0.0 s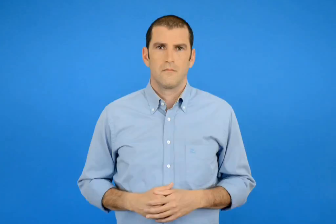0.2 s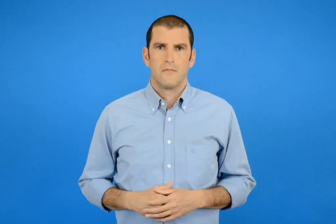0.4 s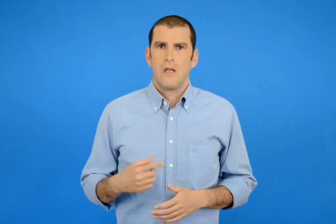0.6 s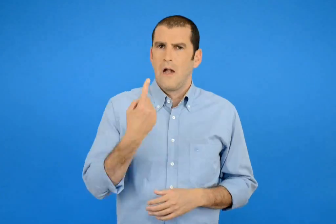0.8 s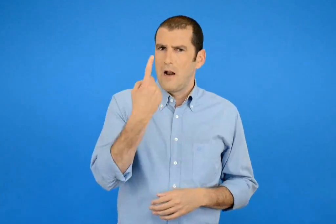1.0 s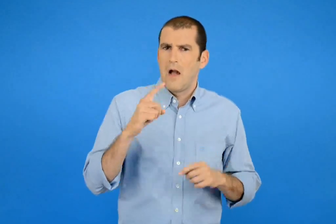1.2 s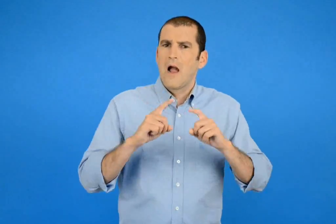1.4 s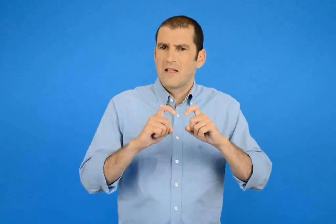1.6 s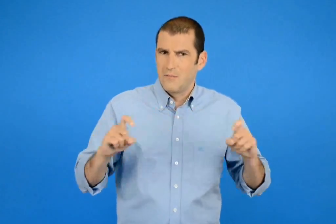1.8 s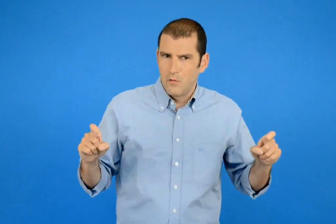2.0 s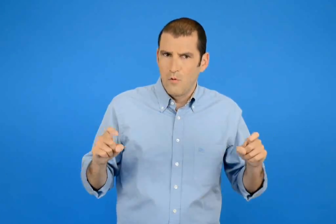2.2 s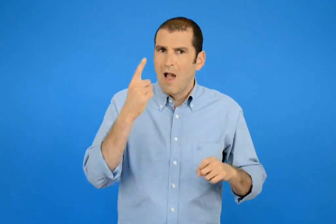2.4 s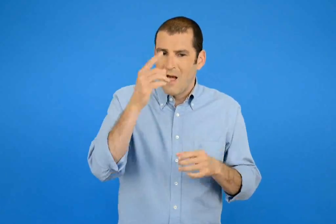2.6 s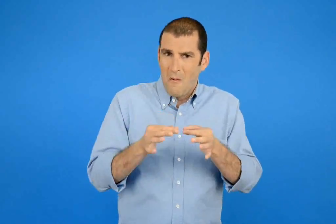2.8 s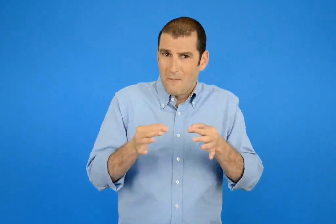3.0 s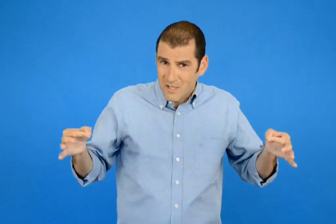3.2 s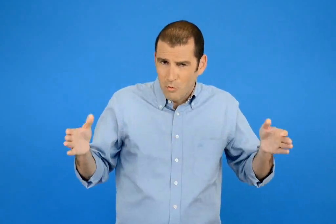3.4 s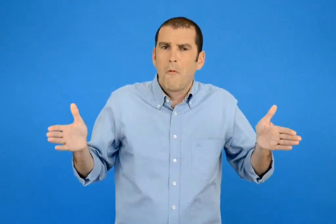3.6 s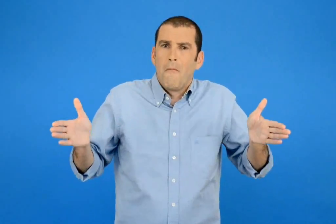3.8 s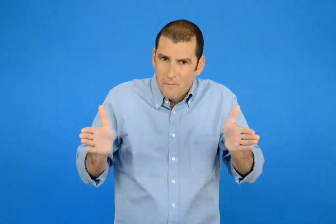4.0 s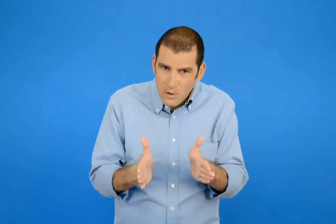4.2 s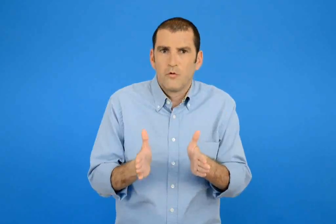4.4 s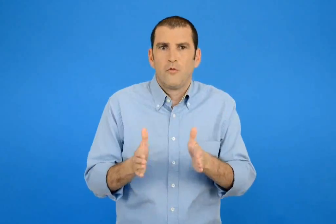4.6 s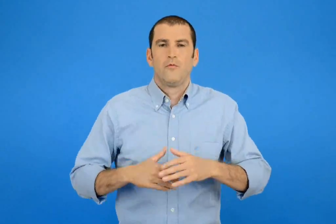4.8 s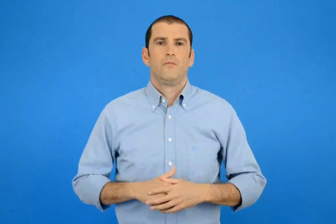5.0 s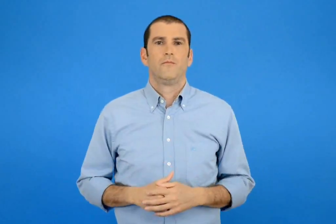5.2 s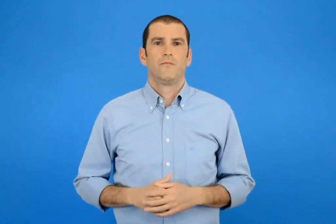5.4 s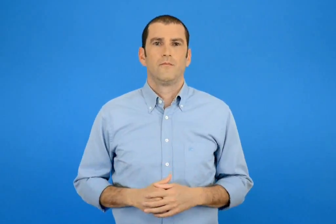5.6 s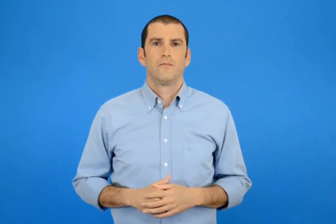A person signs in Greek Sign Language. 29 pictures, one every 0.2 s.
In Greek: ένα αντικείμενο που είναι μικρότερο από 1 μέτρο
